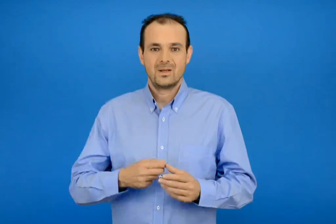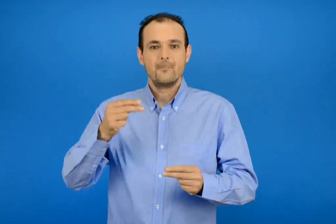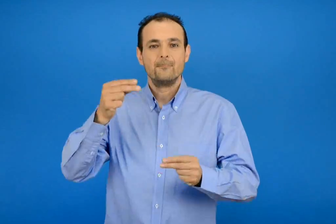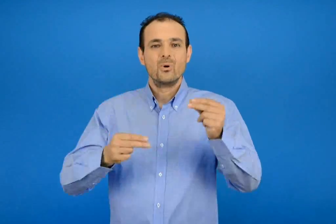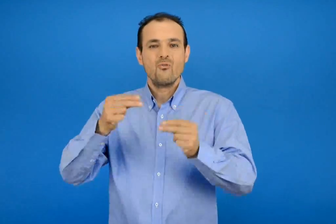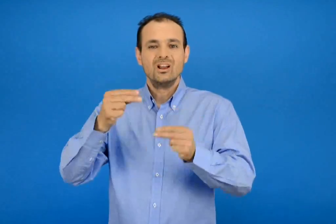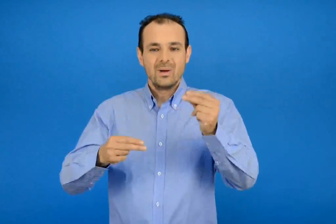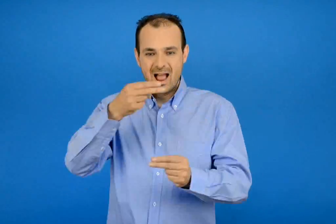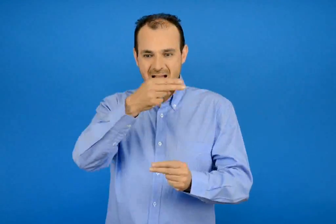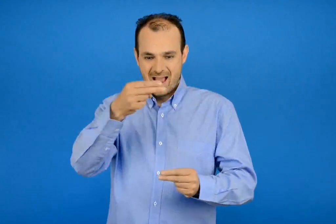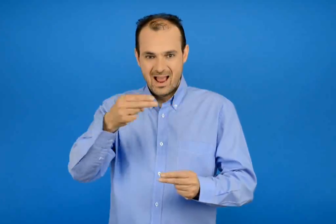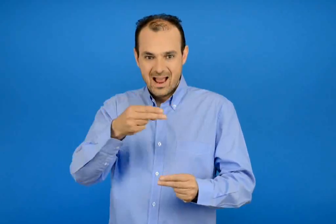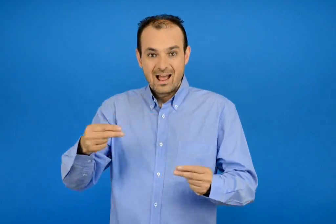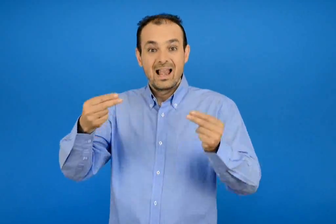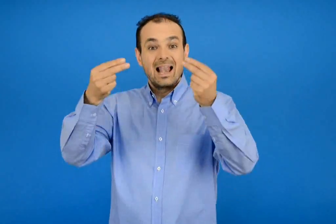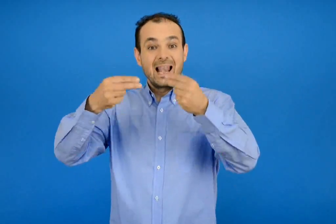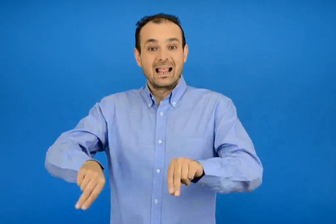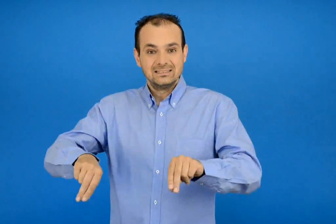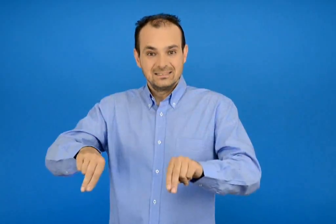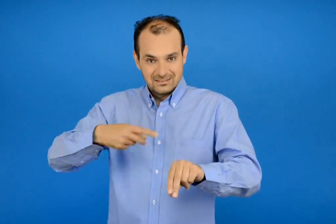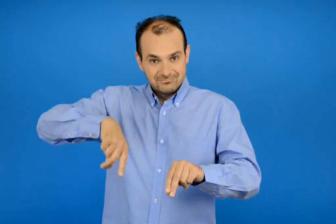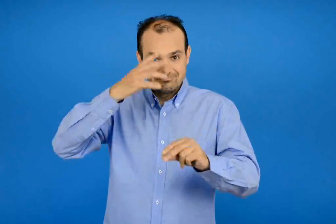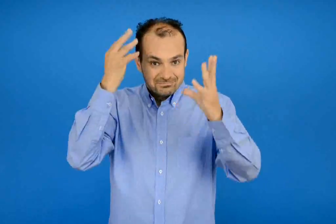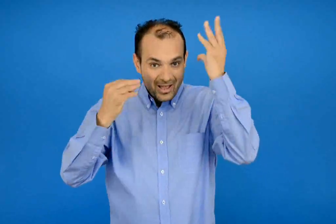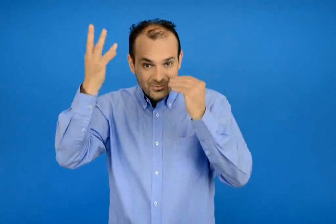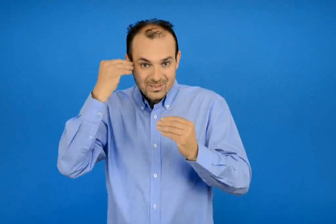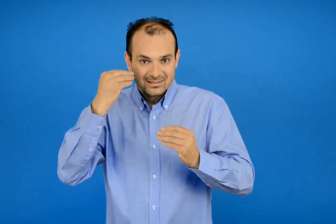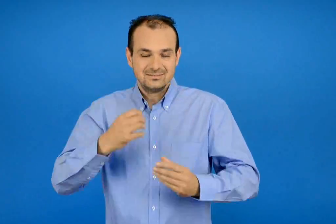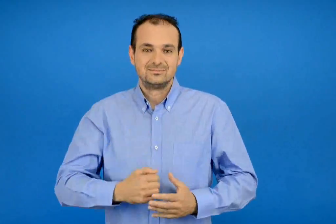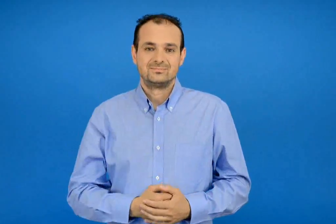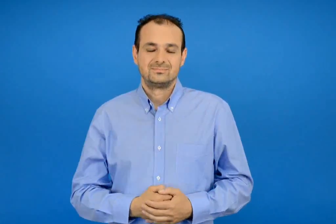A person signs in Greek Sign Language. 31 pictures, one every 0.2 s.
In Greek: τέλος θα ασχοληθούμε με τη λύση προβλημάτων
